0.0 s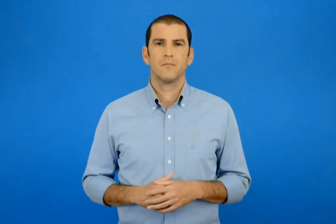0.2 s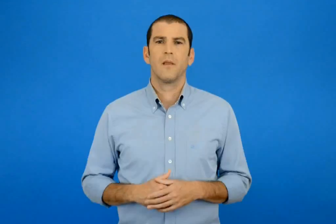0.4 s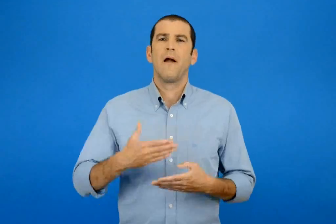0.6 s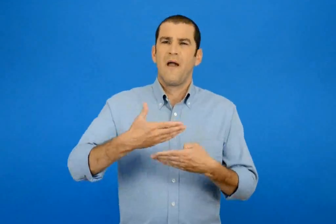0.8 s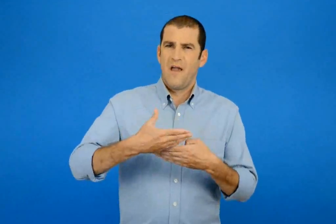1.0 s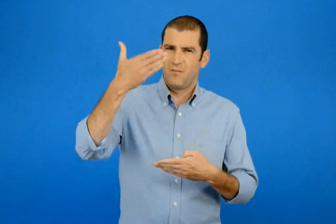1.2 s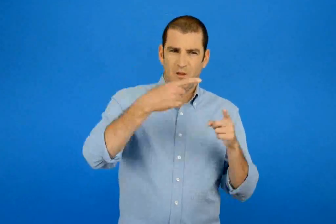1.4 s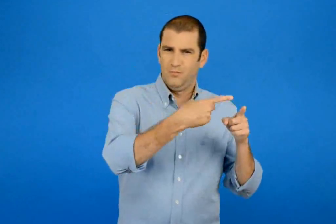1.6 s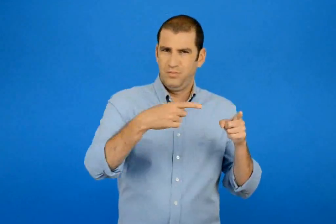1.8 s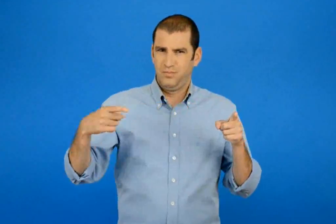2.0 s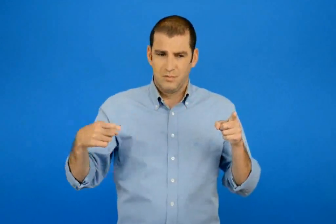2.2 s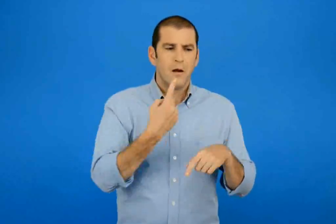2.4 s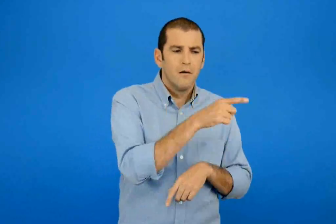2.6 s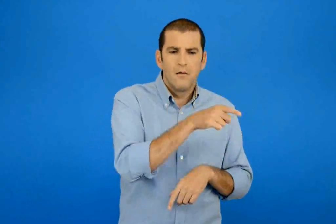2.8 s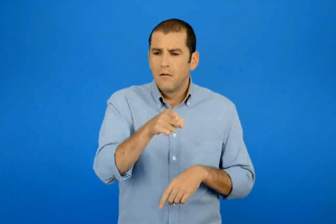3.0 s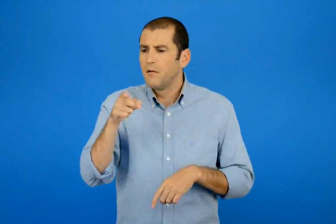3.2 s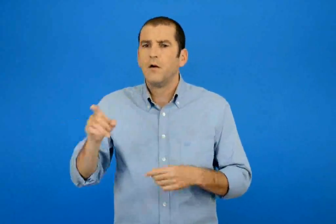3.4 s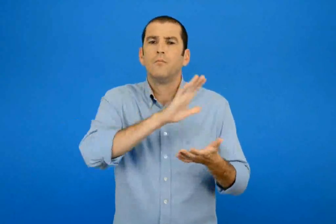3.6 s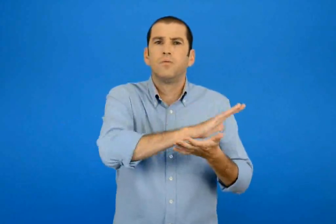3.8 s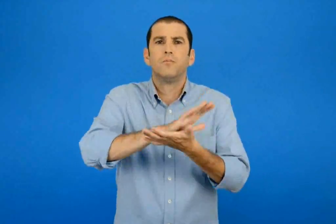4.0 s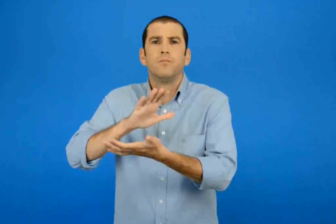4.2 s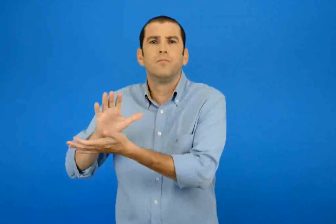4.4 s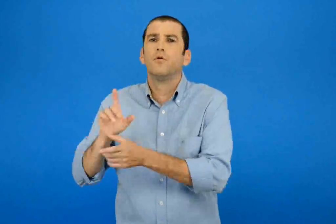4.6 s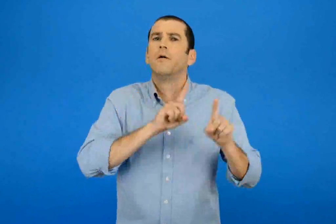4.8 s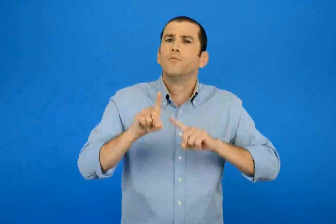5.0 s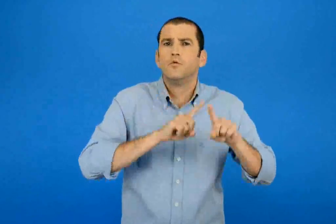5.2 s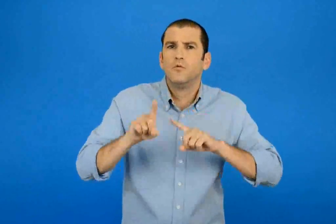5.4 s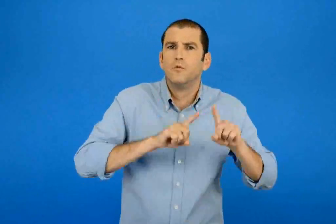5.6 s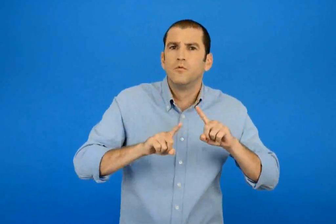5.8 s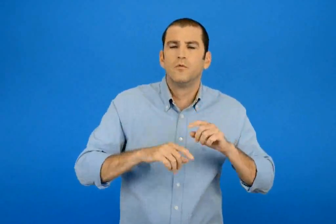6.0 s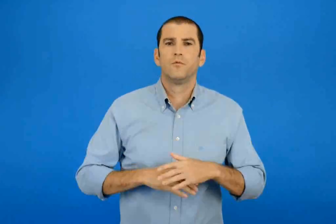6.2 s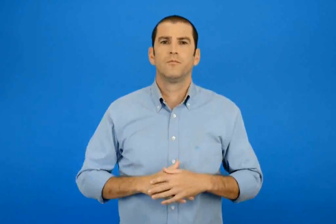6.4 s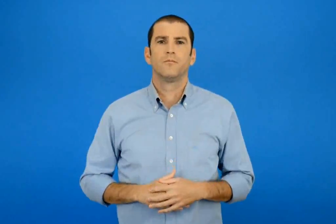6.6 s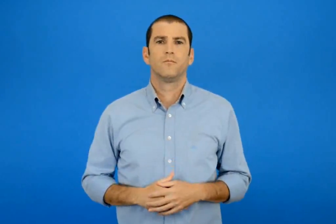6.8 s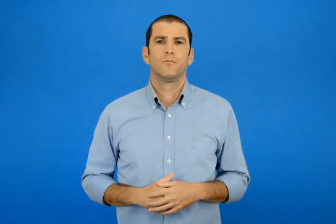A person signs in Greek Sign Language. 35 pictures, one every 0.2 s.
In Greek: ποιός έχει εκδώσει καθεμιά από αυτές τις εφημερίδες ;
